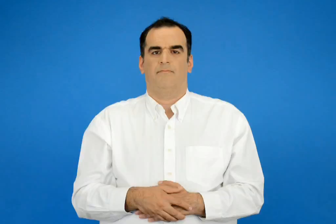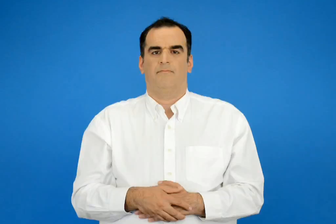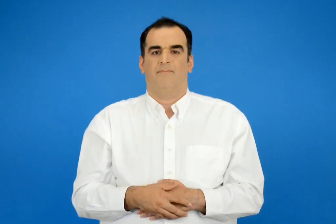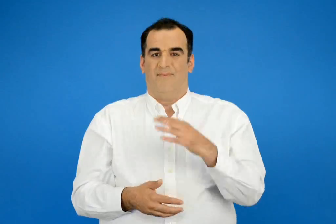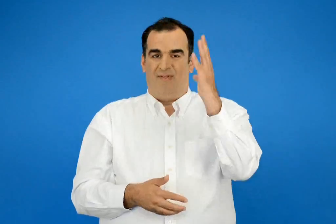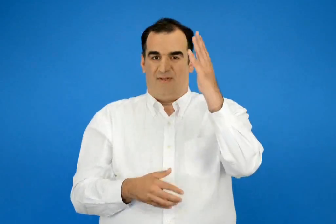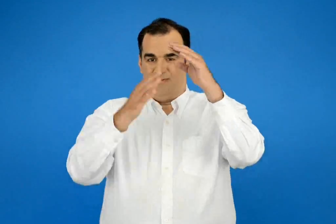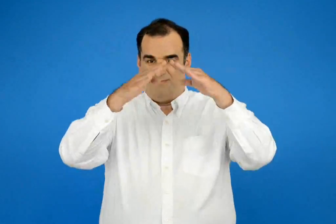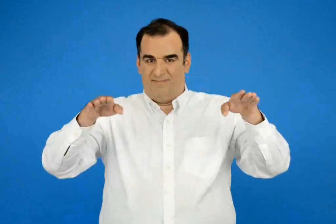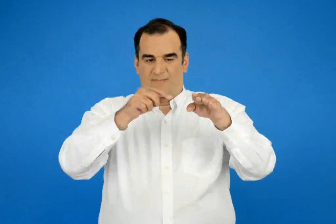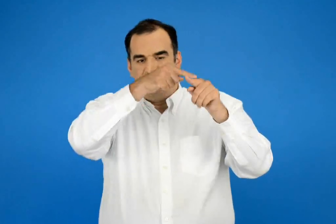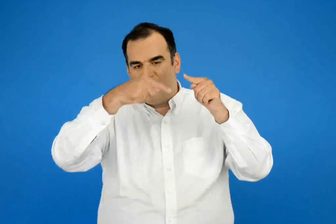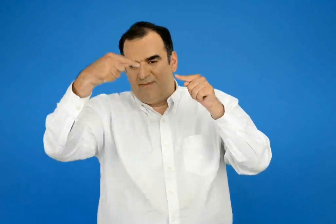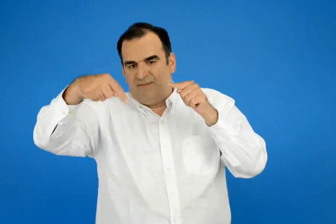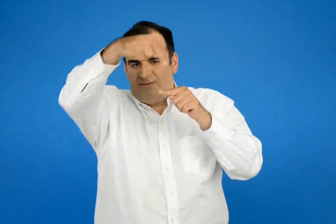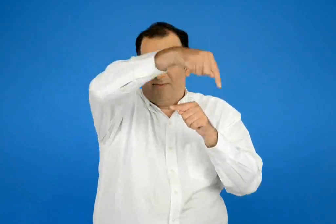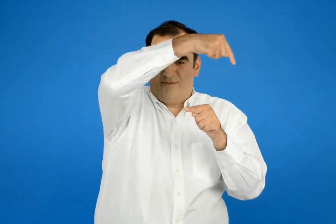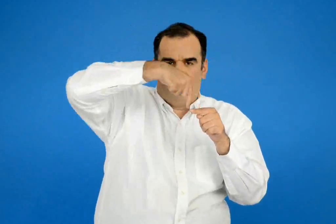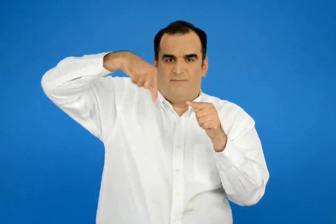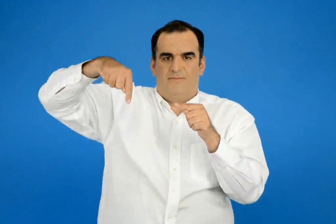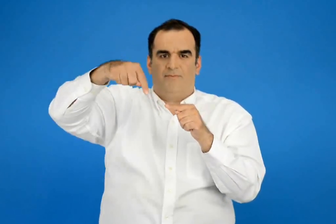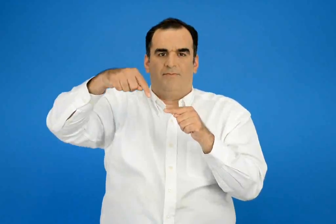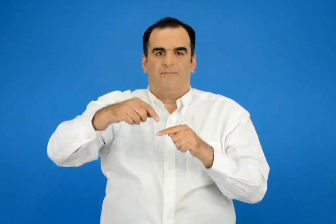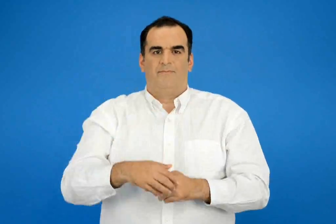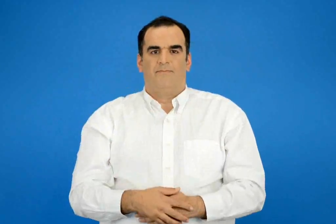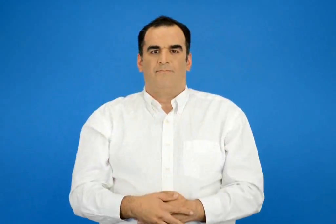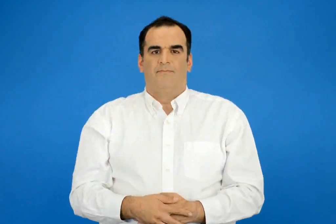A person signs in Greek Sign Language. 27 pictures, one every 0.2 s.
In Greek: γιρλάντα
